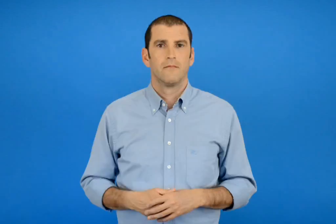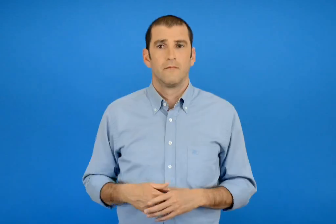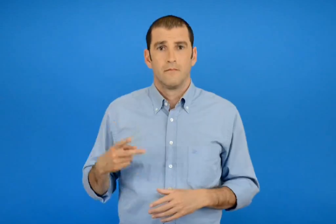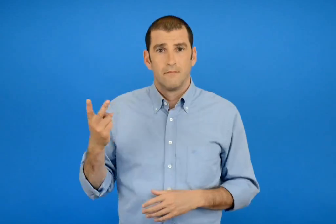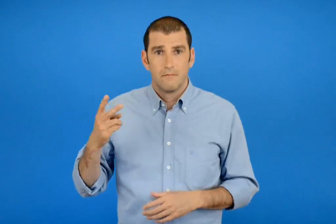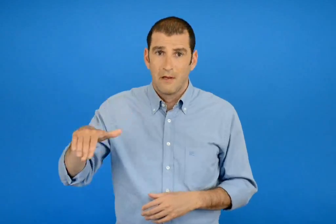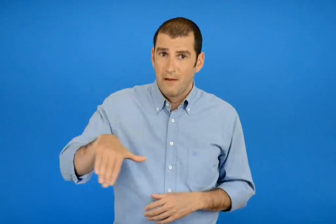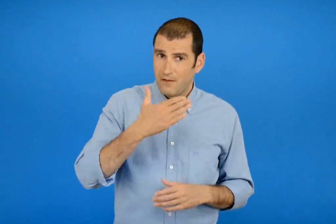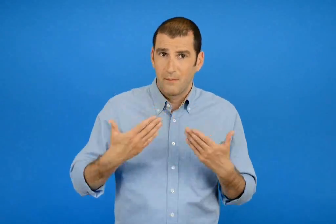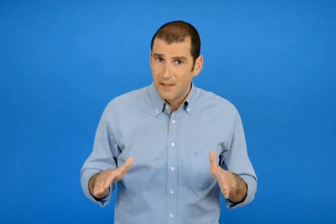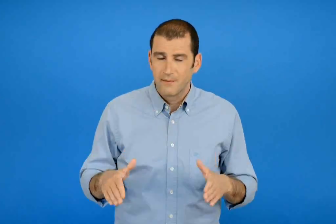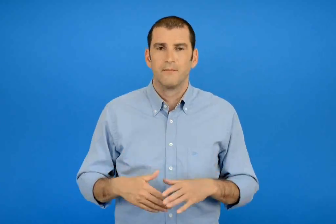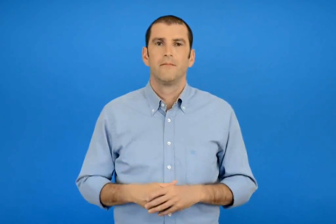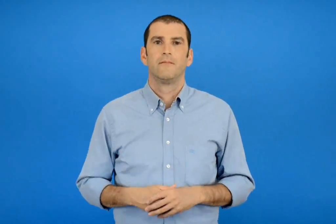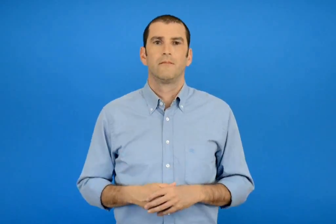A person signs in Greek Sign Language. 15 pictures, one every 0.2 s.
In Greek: έφυγαν
